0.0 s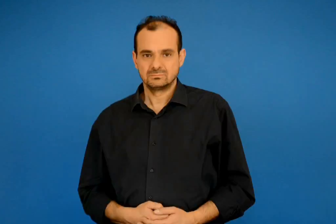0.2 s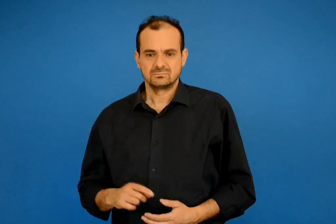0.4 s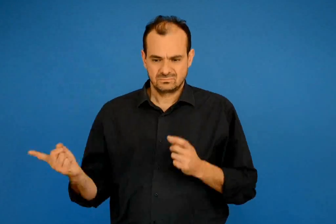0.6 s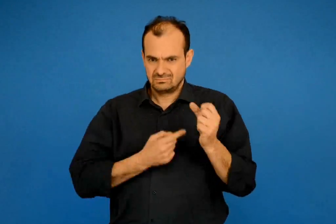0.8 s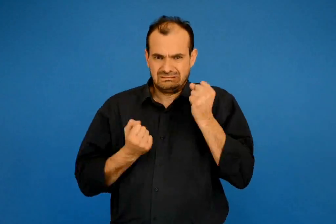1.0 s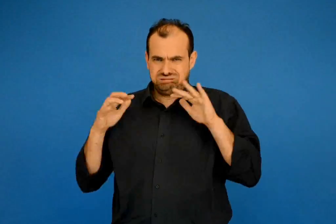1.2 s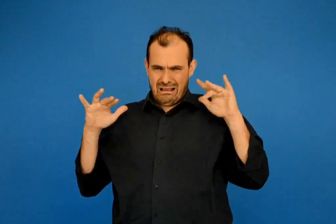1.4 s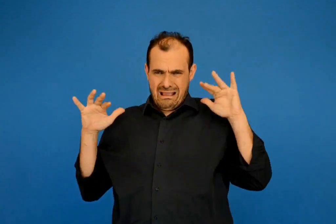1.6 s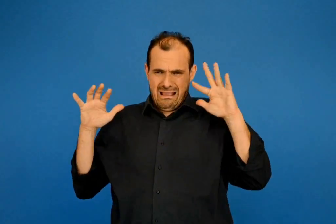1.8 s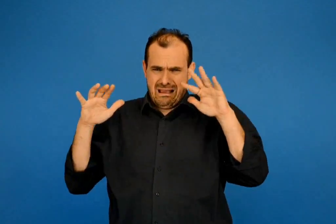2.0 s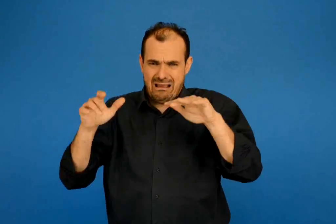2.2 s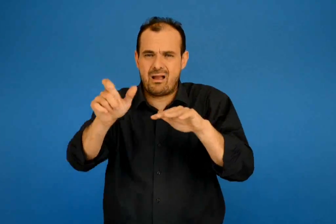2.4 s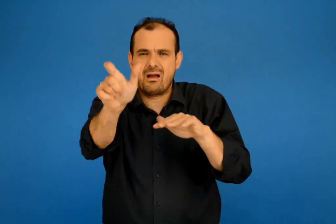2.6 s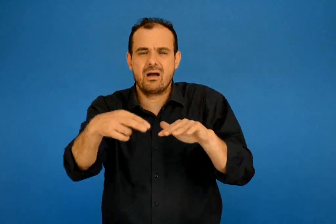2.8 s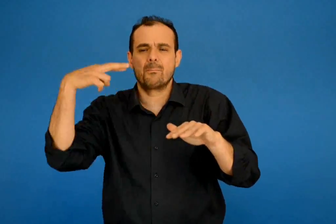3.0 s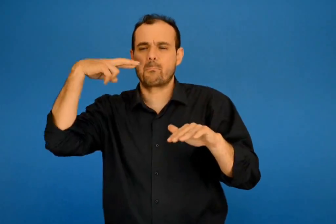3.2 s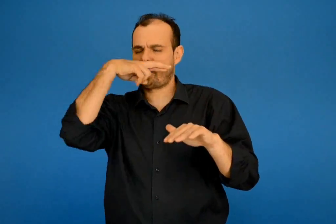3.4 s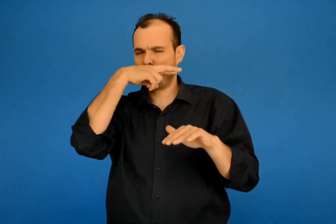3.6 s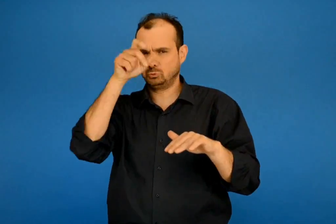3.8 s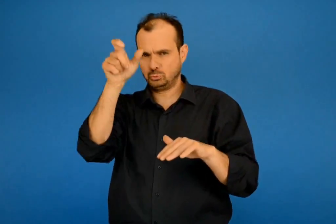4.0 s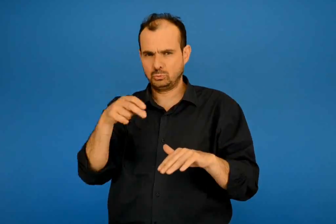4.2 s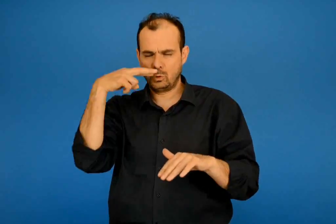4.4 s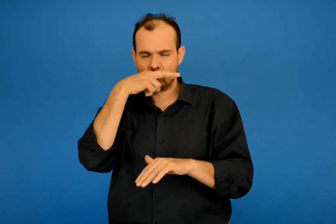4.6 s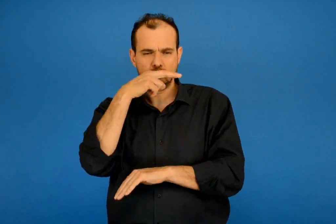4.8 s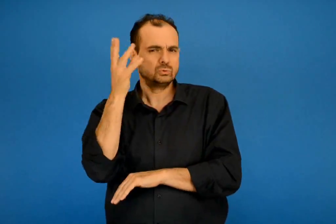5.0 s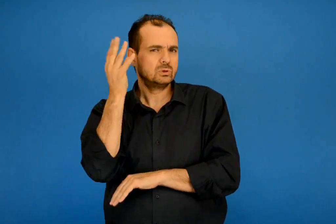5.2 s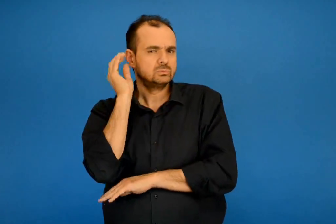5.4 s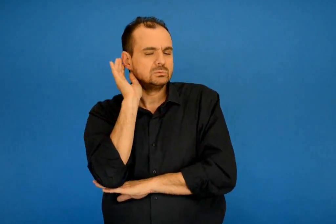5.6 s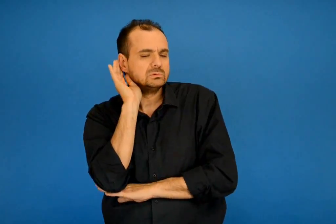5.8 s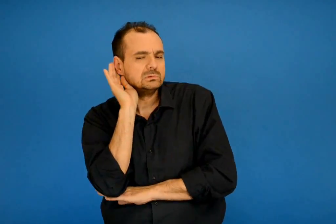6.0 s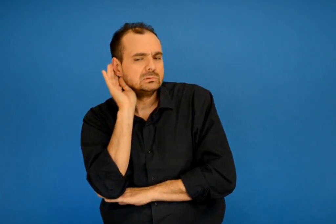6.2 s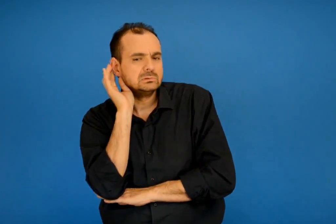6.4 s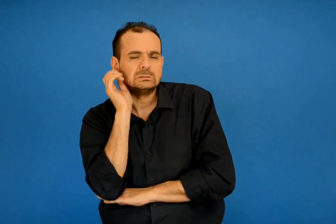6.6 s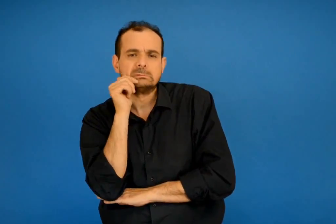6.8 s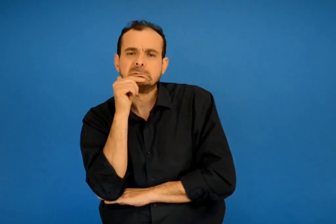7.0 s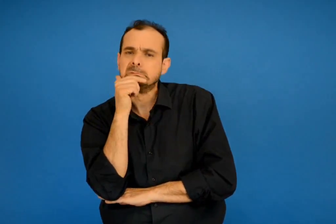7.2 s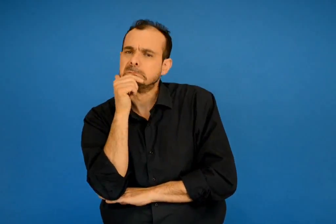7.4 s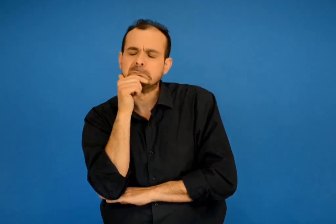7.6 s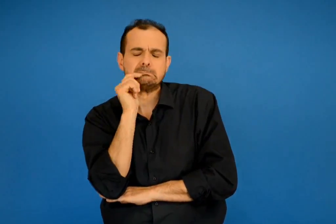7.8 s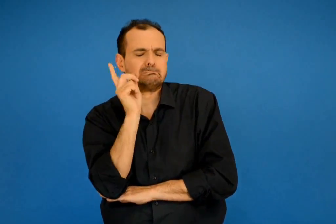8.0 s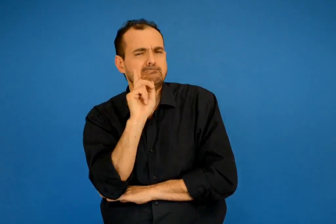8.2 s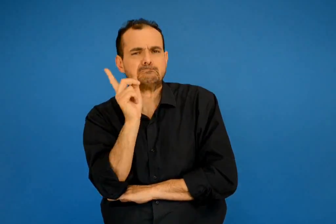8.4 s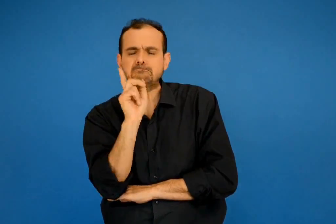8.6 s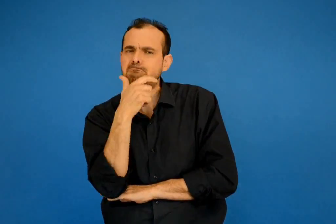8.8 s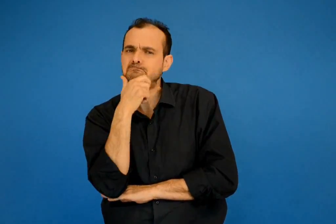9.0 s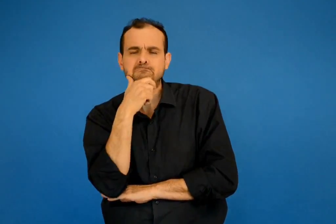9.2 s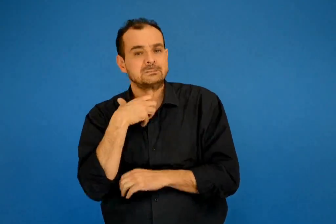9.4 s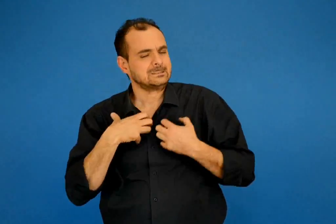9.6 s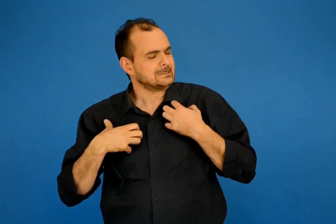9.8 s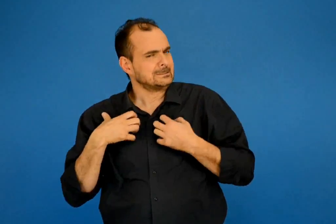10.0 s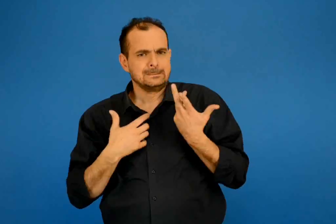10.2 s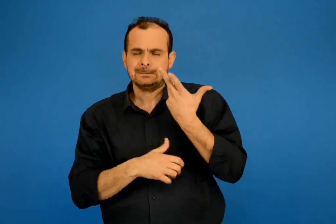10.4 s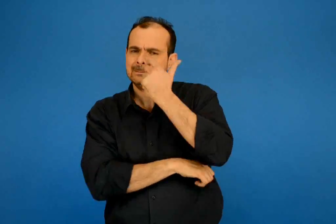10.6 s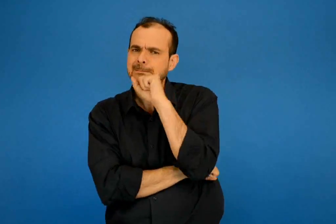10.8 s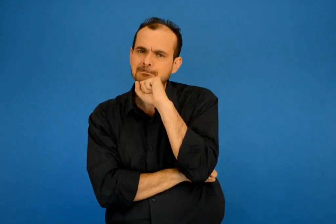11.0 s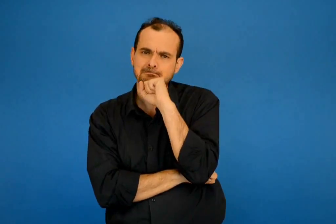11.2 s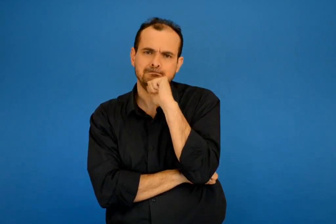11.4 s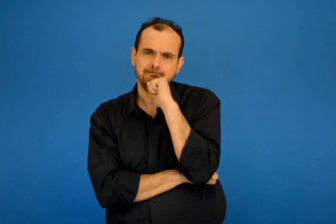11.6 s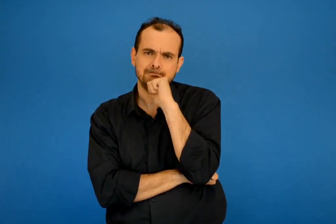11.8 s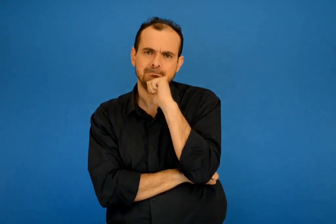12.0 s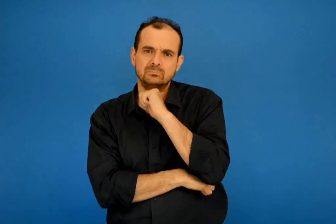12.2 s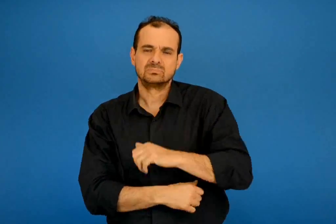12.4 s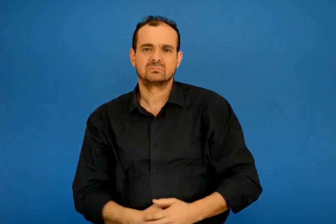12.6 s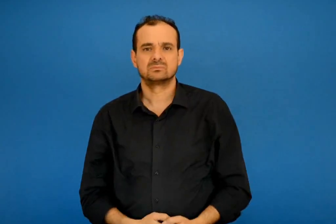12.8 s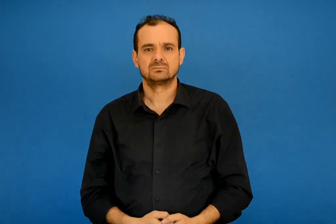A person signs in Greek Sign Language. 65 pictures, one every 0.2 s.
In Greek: έτρεξαν στον πρωθυπουργό της χωράς εκείνος τους άκουσε προσεκτικά ήταν ανήσυχος
